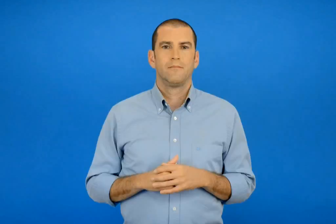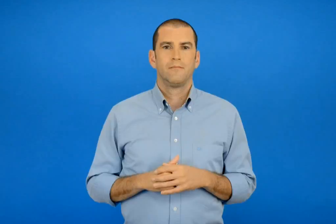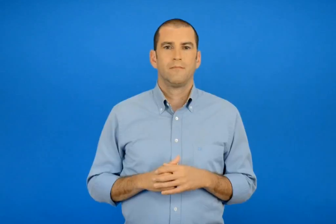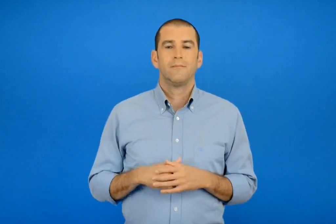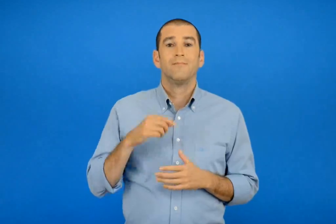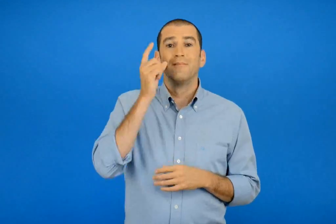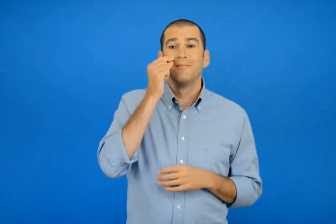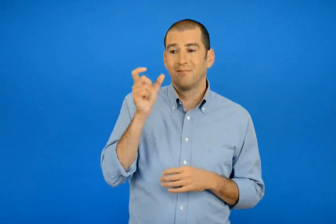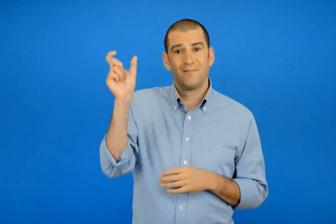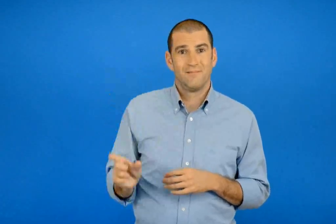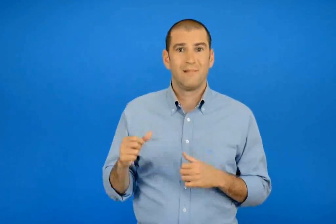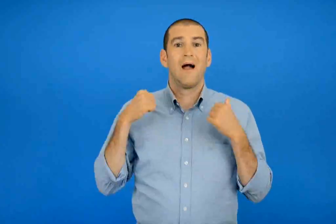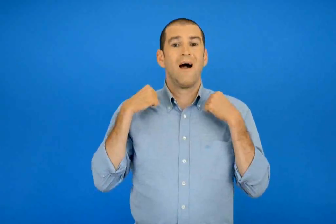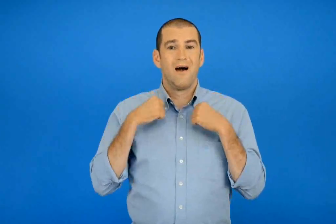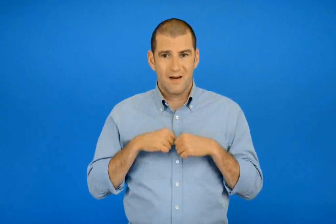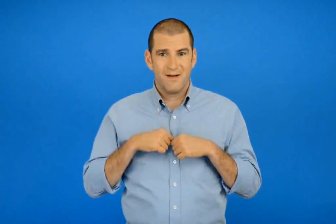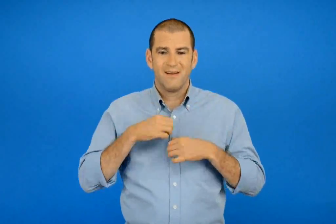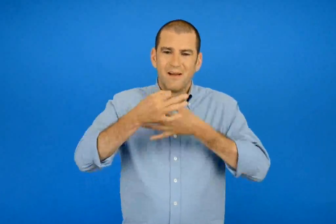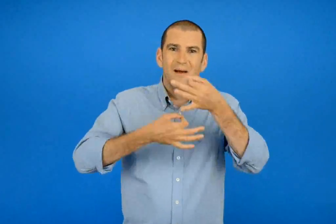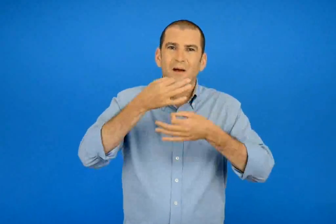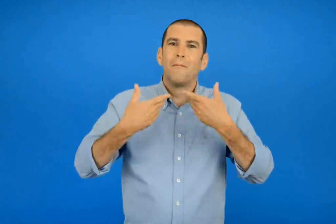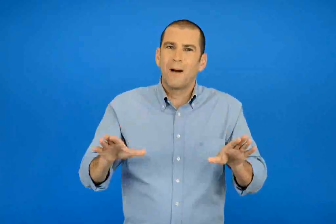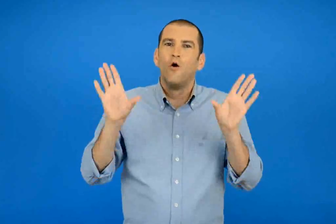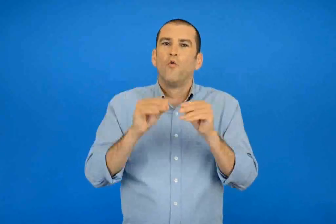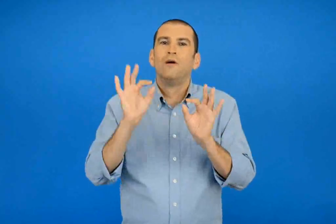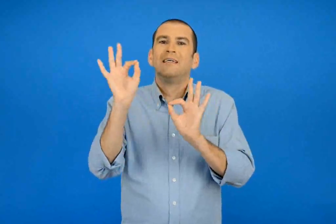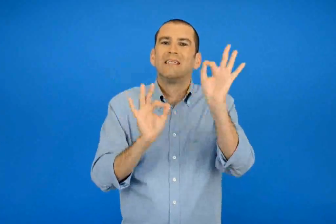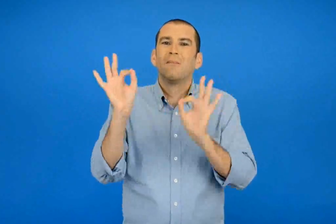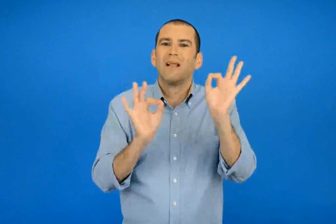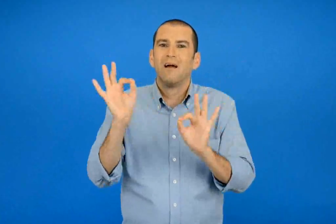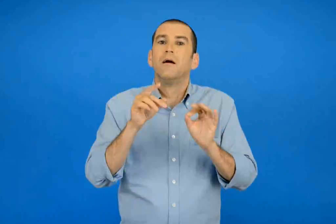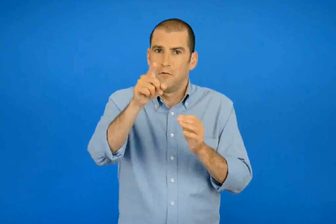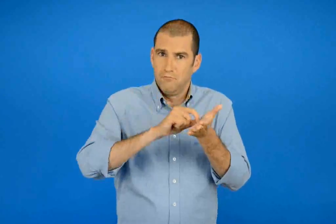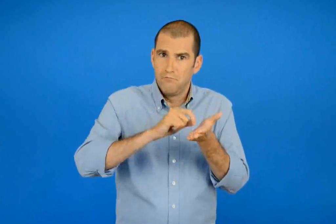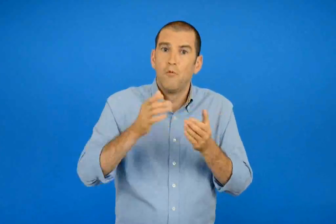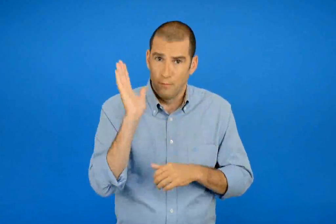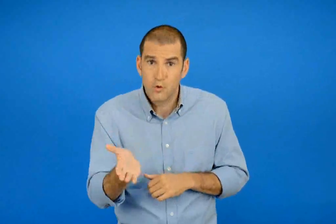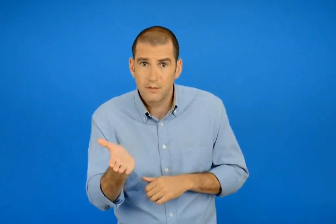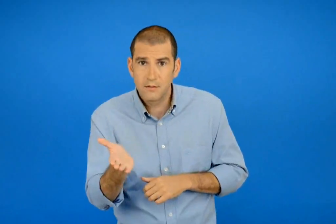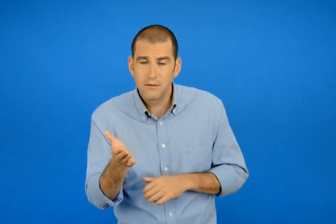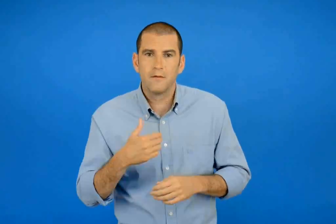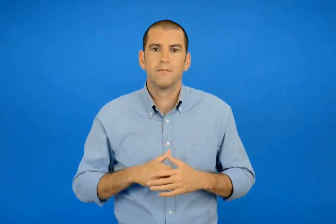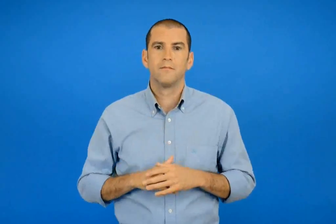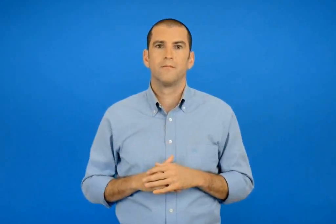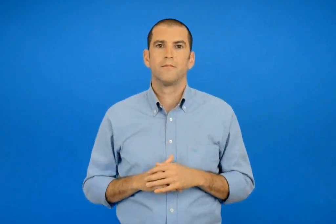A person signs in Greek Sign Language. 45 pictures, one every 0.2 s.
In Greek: μπορείς τώρα να γράψεις τα σχήματα που αναφέρει ο αρμπεν ;
